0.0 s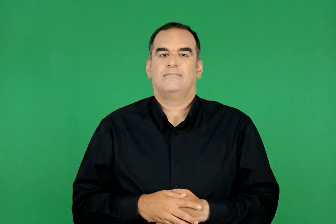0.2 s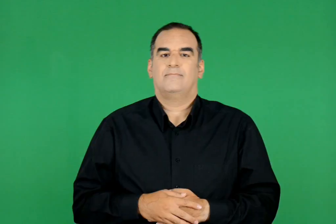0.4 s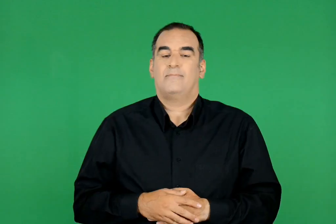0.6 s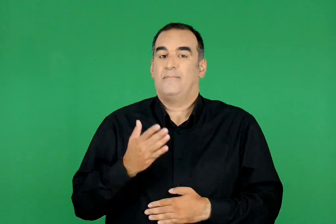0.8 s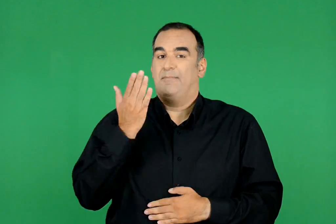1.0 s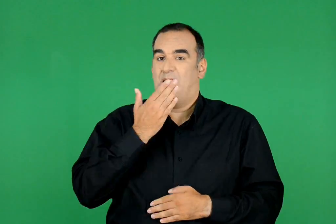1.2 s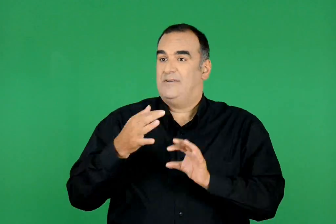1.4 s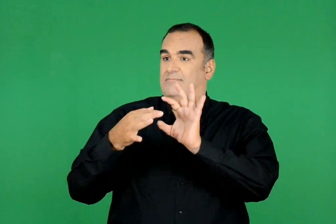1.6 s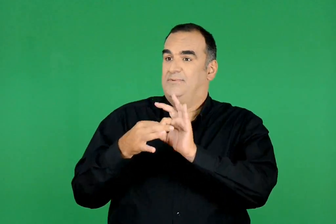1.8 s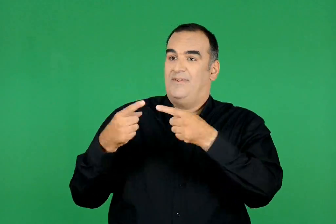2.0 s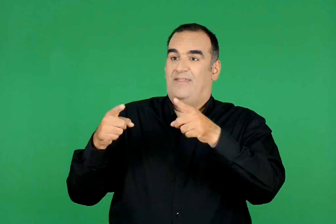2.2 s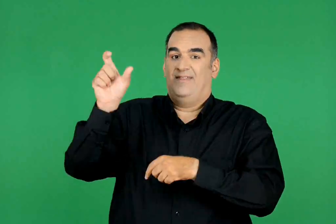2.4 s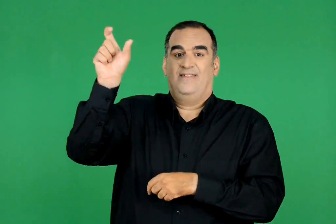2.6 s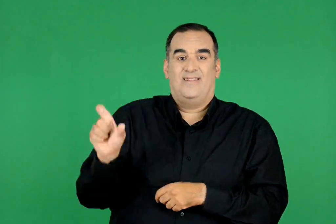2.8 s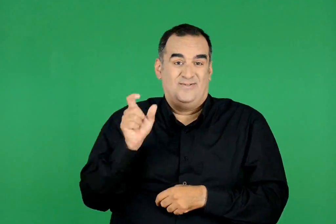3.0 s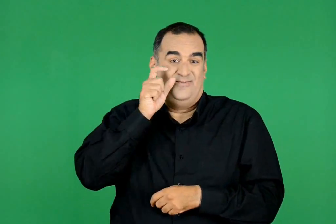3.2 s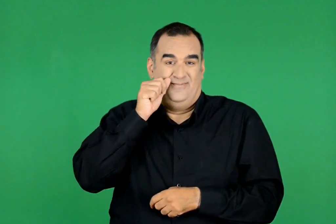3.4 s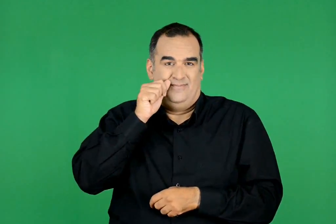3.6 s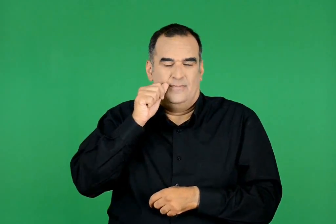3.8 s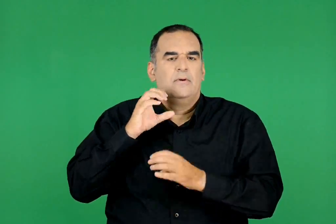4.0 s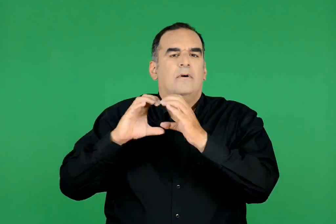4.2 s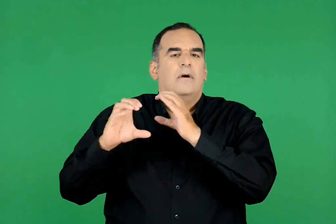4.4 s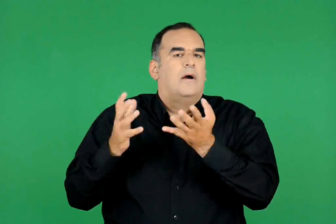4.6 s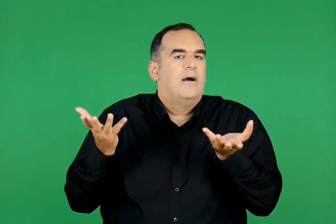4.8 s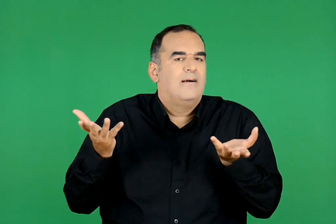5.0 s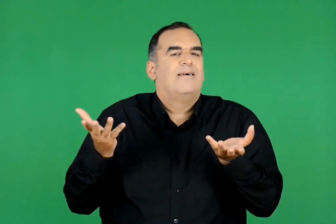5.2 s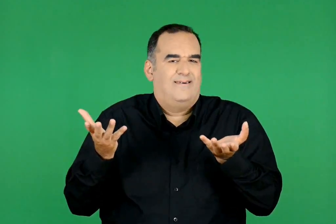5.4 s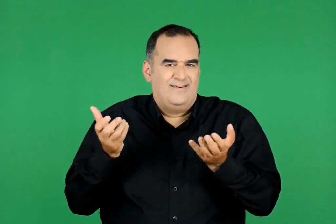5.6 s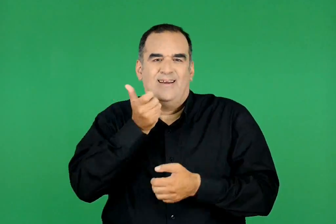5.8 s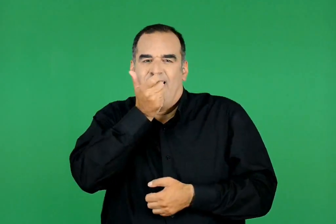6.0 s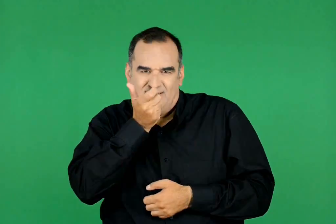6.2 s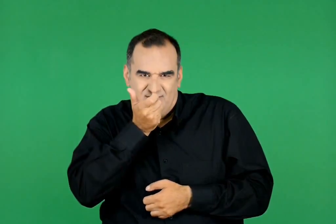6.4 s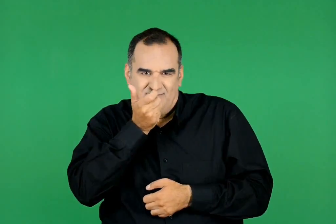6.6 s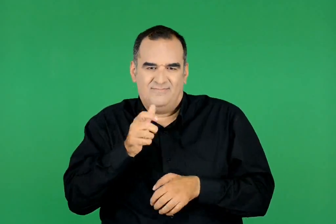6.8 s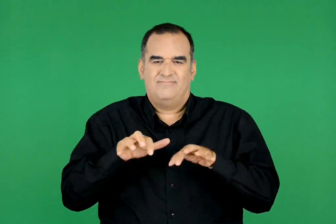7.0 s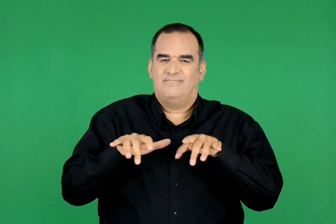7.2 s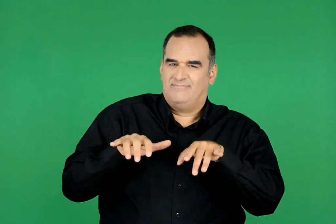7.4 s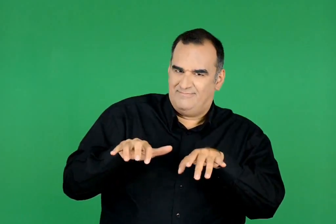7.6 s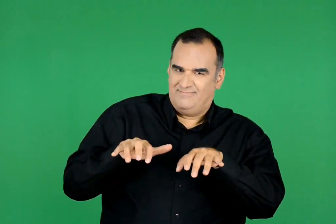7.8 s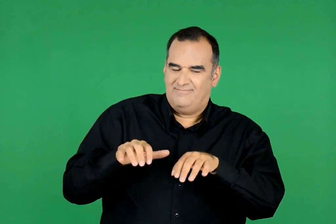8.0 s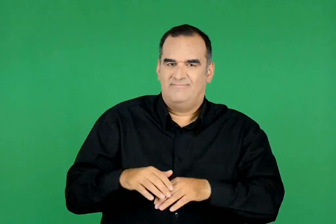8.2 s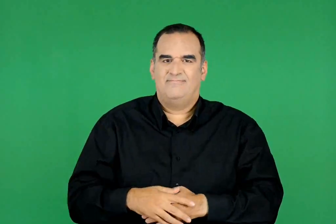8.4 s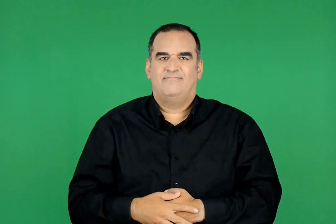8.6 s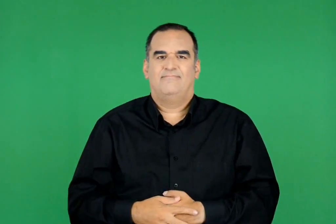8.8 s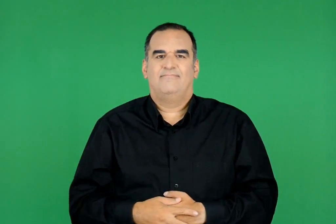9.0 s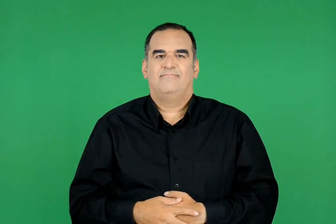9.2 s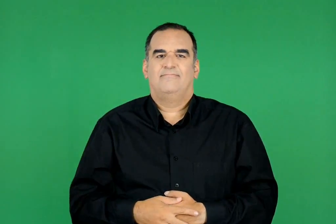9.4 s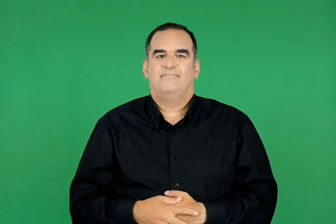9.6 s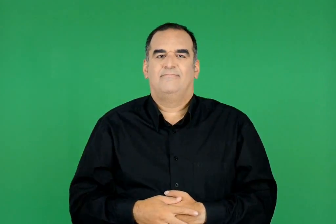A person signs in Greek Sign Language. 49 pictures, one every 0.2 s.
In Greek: χρησιμοποιούν ασύρματο ή ηλεκτρονικό υπολογιστή για να επικοινωνήσουν µε τον δάσκαλό τους
